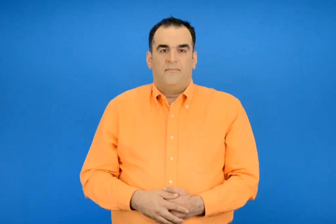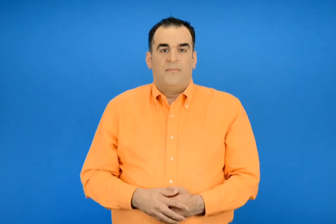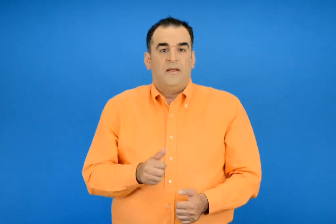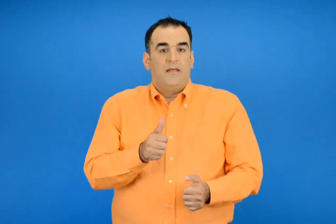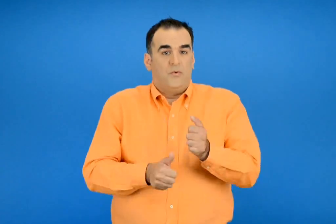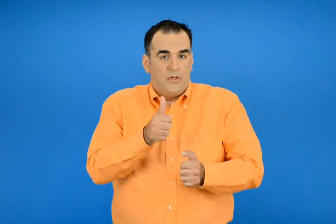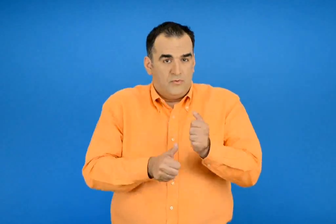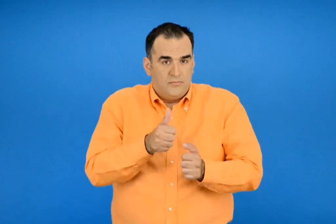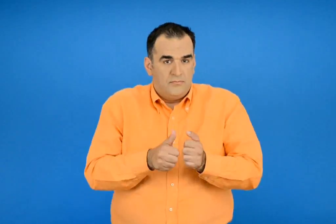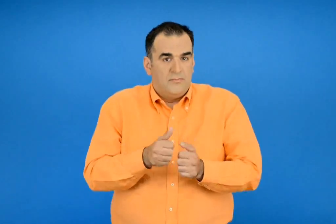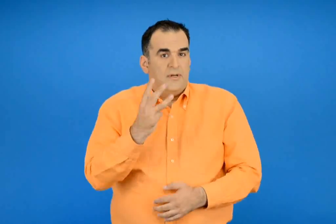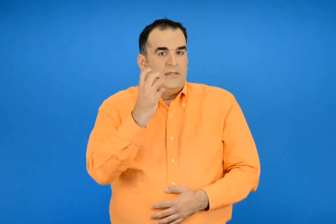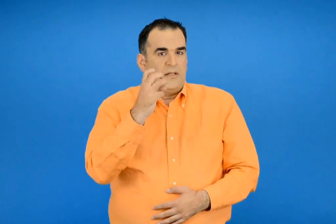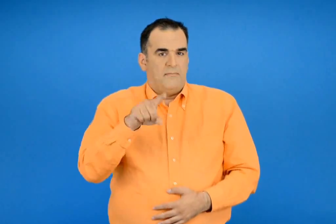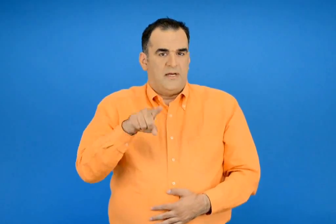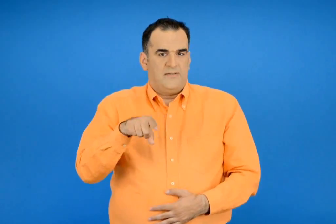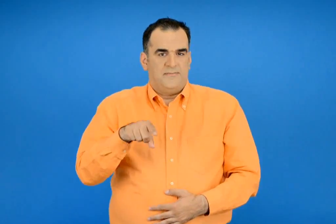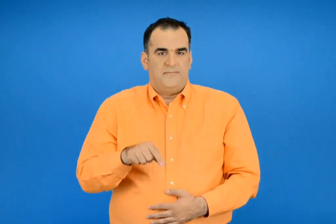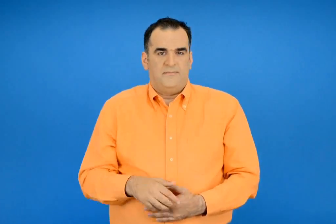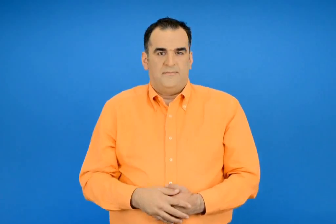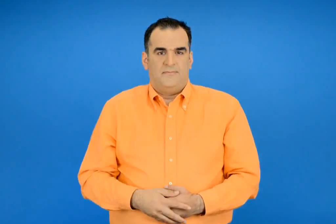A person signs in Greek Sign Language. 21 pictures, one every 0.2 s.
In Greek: ιούνιος 30 ημέρες
